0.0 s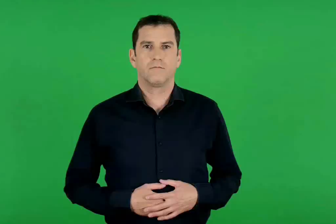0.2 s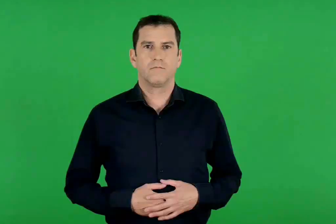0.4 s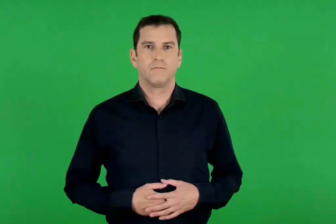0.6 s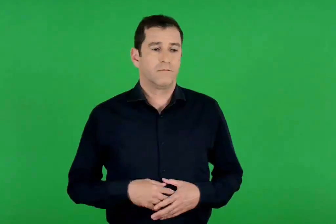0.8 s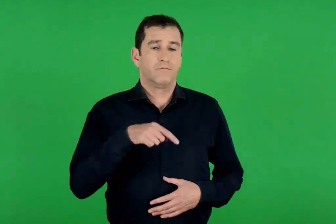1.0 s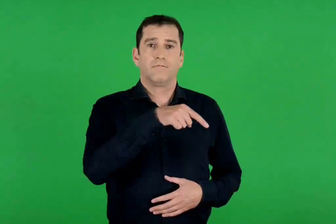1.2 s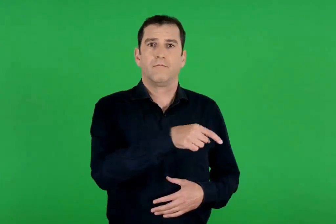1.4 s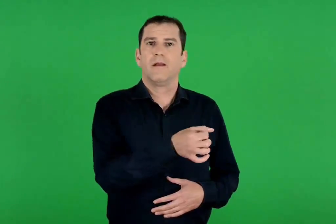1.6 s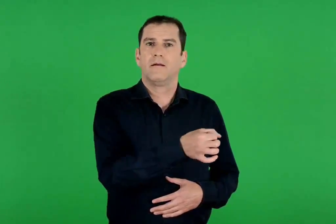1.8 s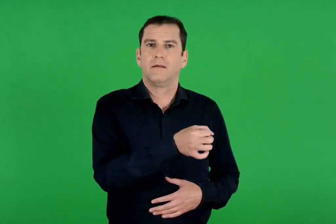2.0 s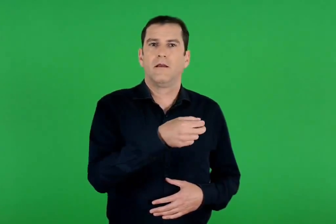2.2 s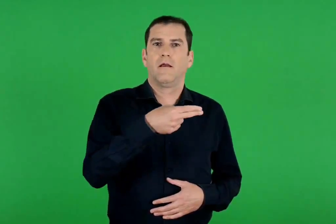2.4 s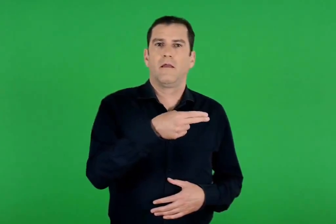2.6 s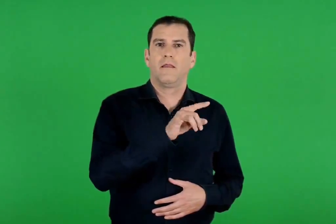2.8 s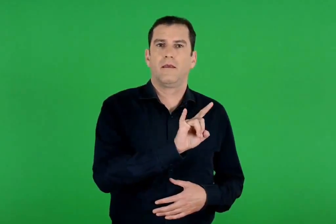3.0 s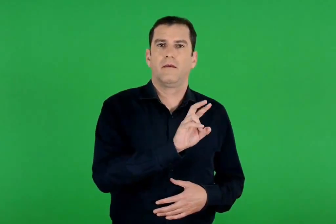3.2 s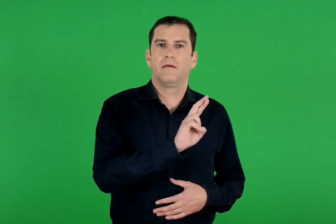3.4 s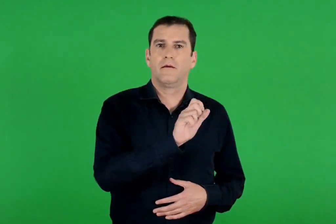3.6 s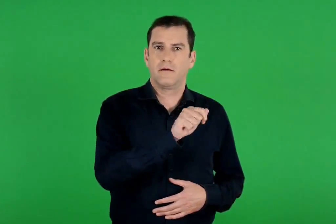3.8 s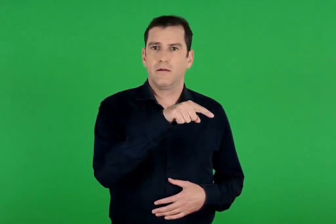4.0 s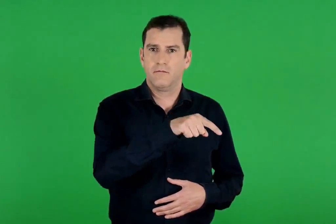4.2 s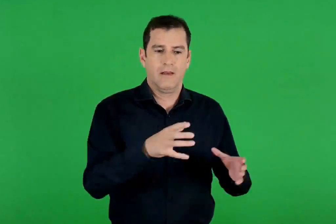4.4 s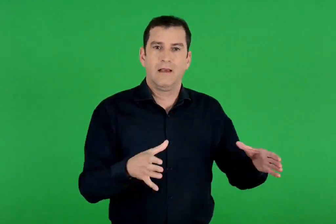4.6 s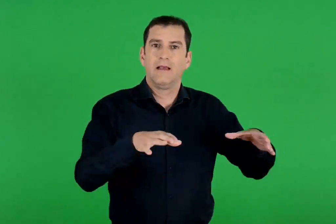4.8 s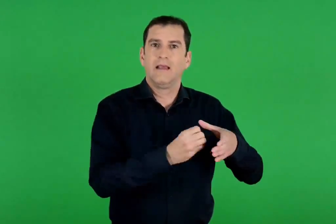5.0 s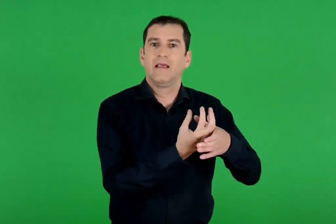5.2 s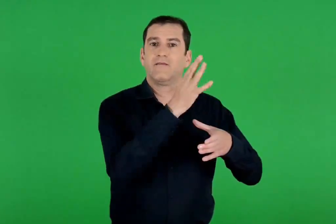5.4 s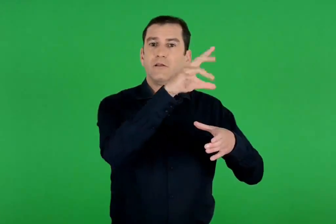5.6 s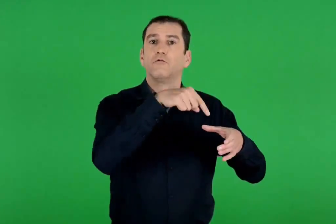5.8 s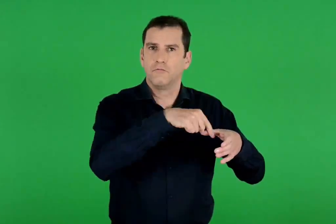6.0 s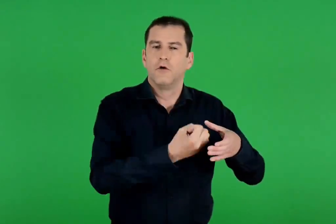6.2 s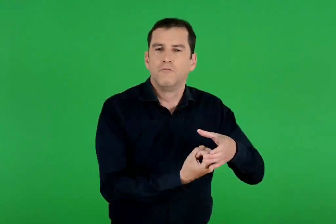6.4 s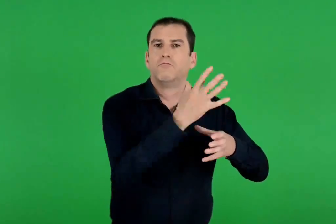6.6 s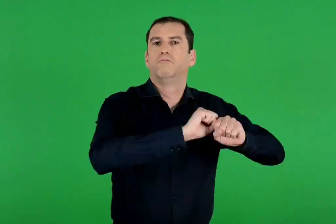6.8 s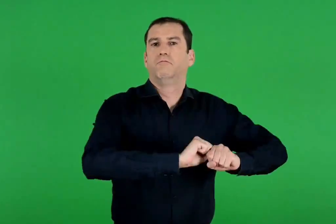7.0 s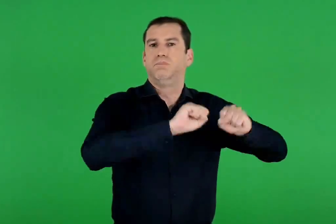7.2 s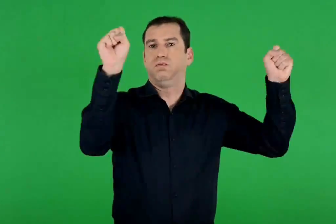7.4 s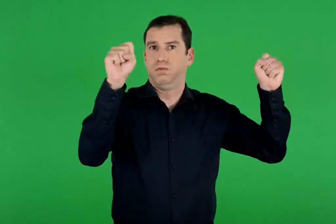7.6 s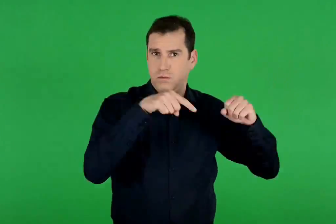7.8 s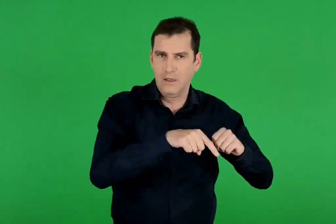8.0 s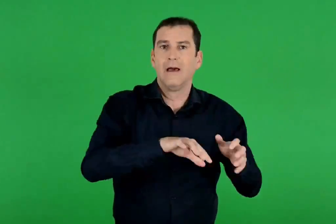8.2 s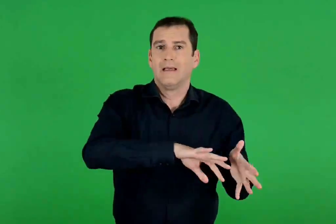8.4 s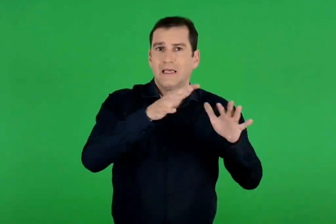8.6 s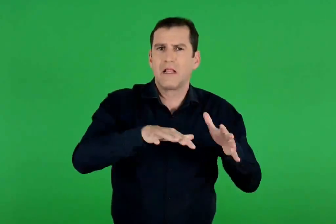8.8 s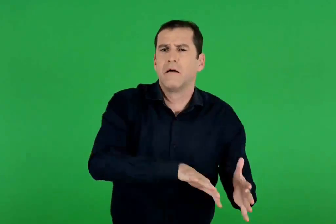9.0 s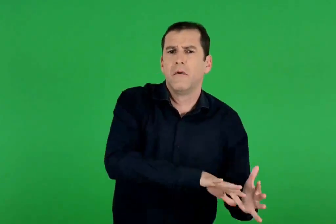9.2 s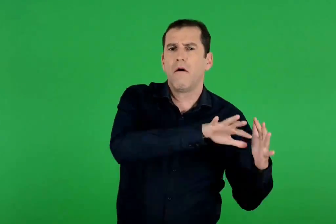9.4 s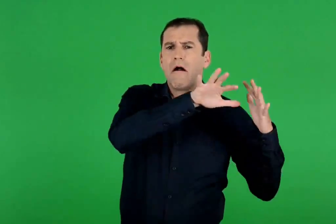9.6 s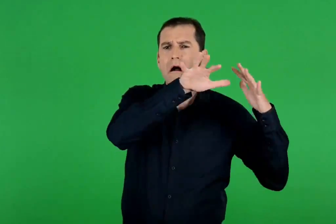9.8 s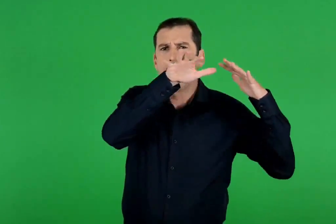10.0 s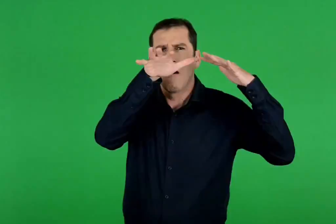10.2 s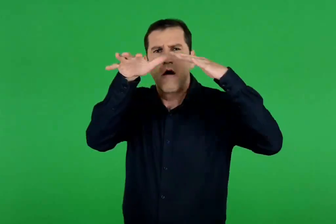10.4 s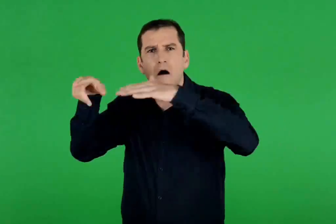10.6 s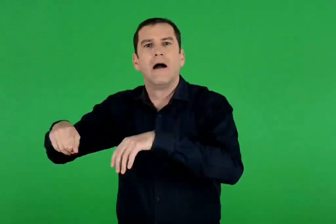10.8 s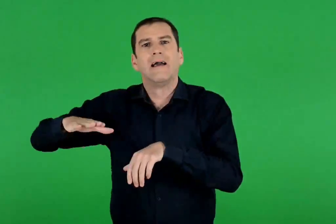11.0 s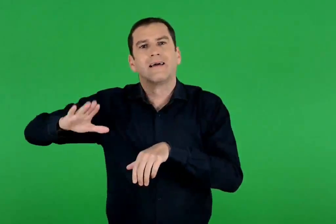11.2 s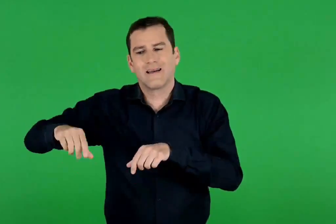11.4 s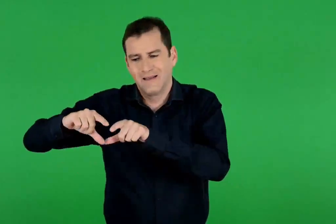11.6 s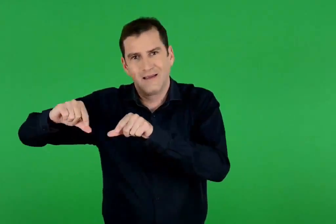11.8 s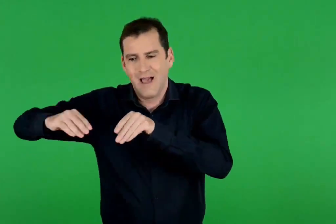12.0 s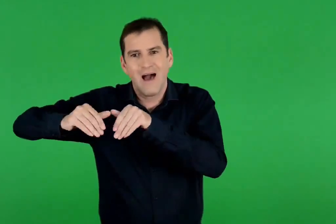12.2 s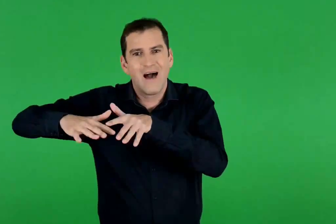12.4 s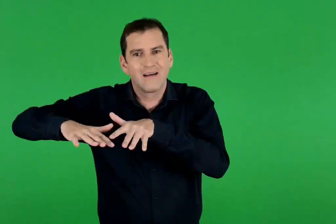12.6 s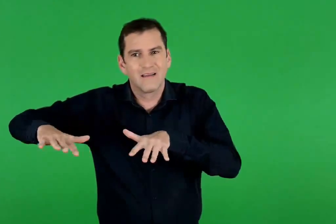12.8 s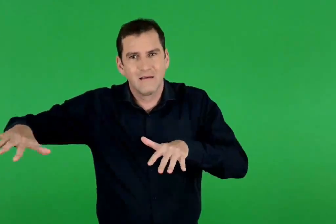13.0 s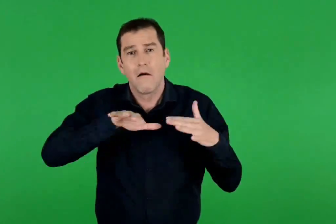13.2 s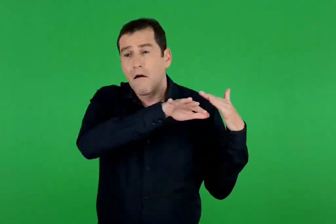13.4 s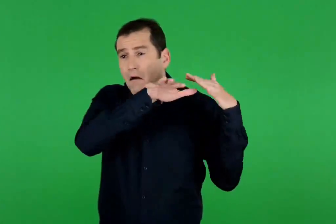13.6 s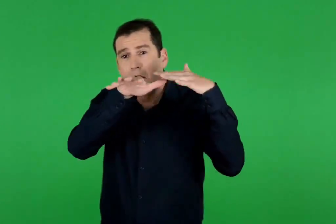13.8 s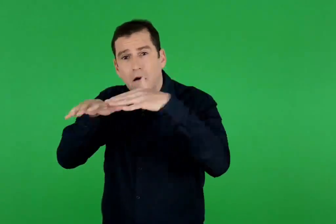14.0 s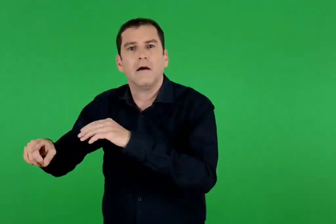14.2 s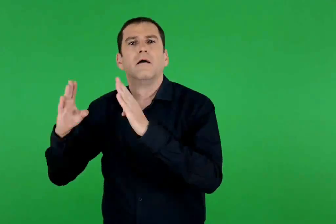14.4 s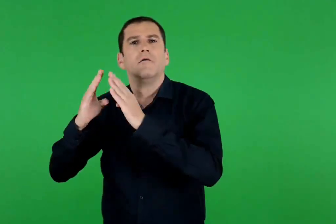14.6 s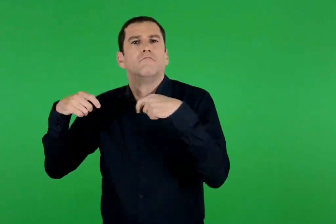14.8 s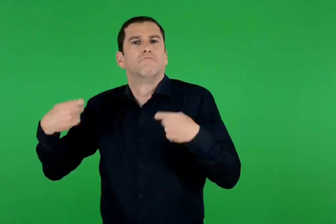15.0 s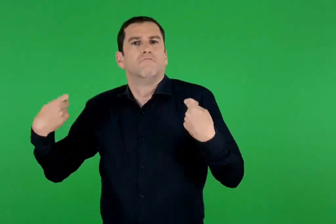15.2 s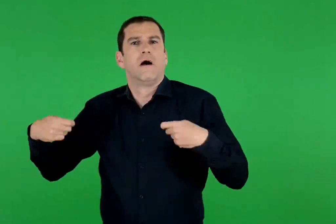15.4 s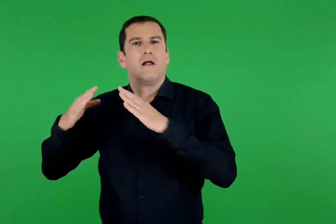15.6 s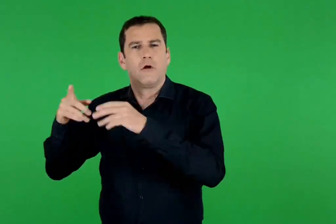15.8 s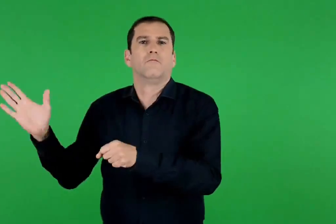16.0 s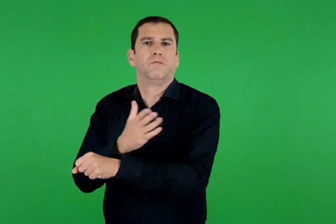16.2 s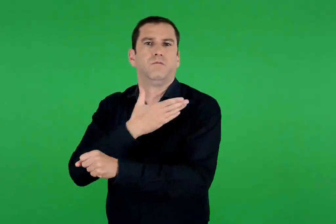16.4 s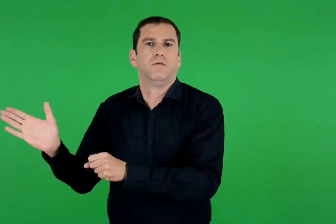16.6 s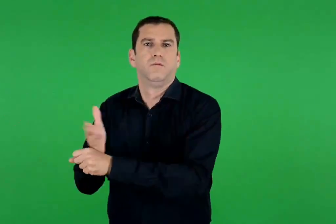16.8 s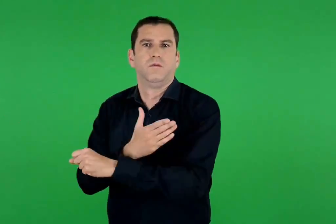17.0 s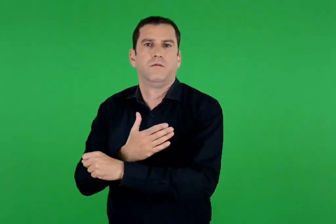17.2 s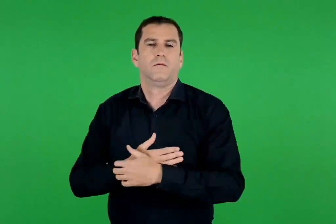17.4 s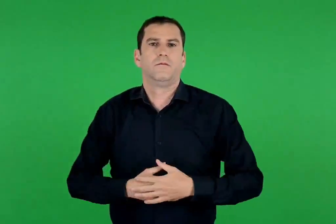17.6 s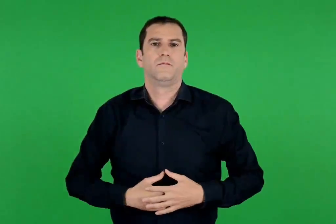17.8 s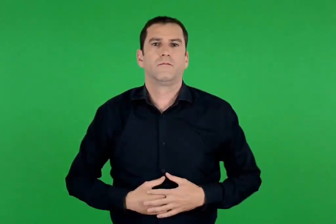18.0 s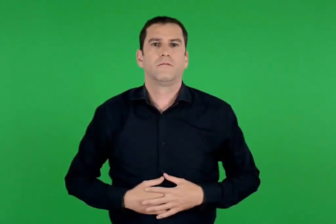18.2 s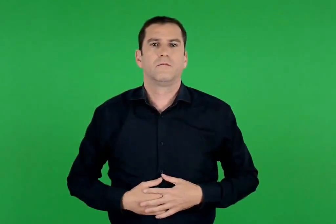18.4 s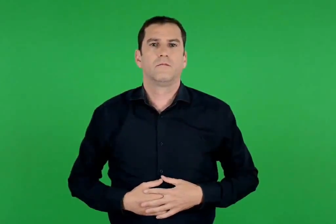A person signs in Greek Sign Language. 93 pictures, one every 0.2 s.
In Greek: έγινε όμως η έκρηξη του ηφαιστείου της θήρας και τα τεράστια κύματα που σηκώθηκαν έφτασαν ως τις ακτές της κρήτης και κατέστρεψαν τα πλούσια ανάκτορα
